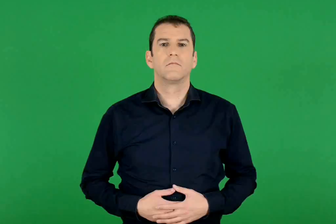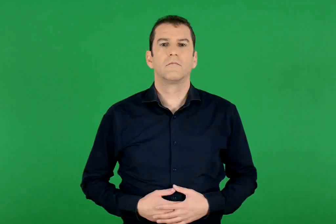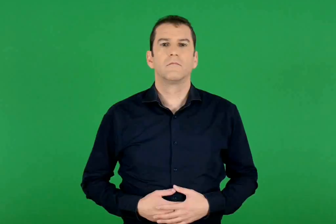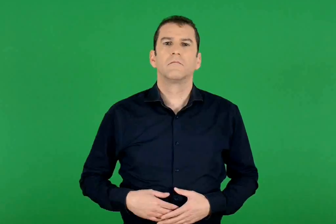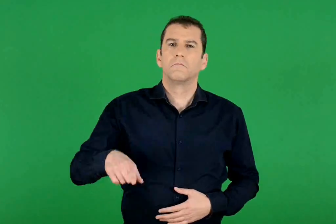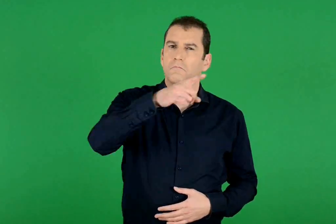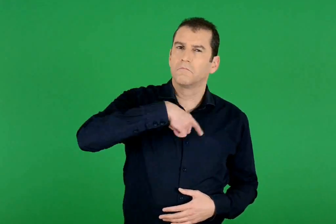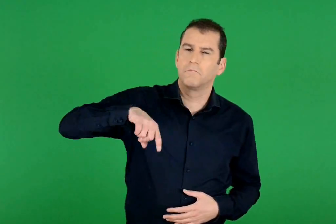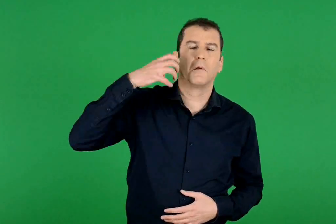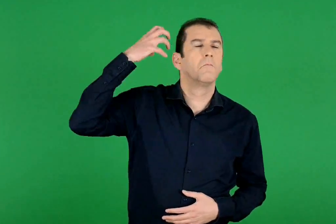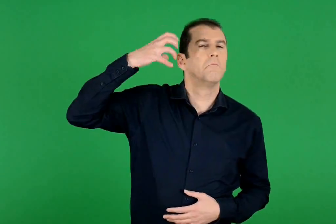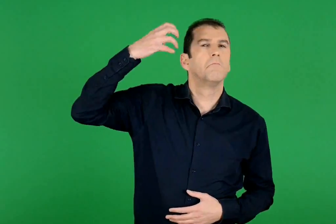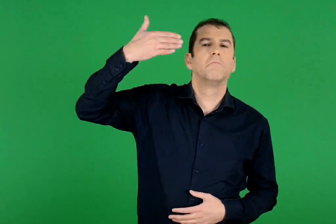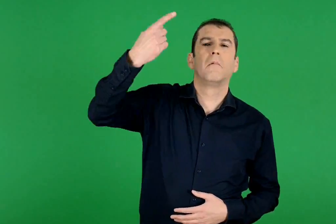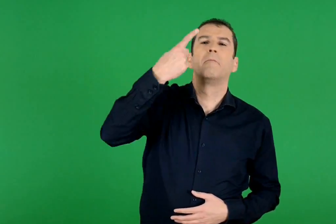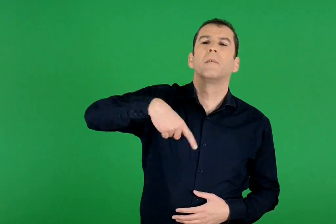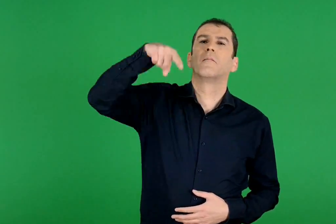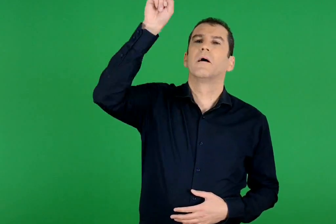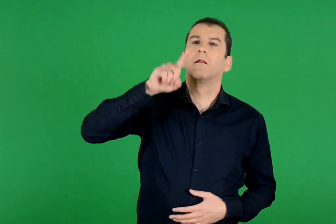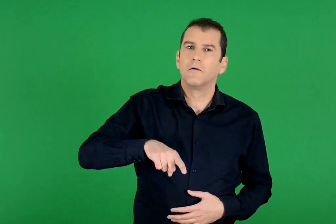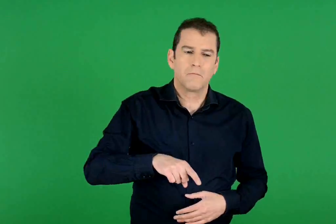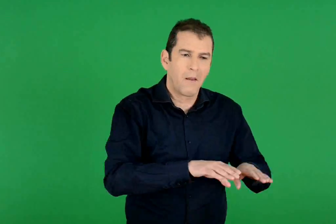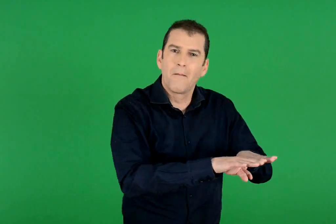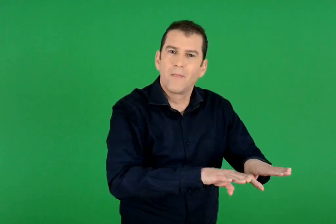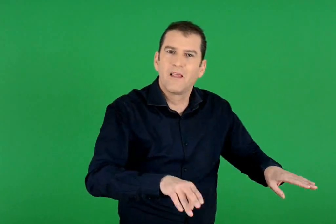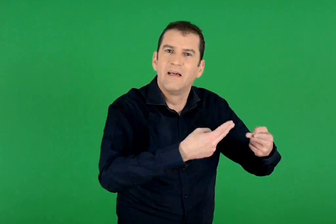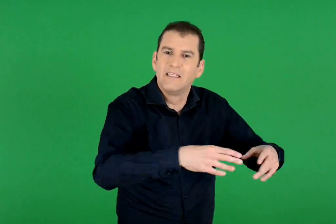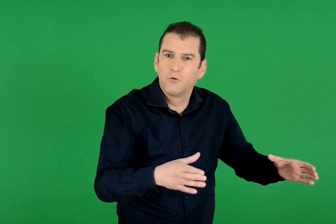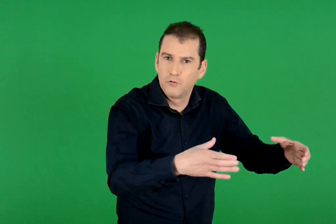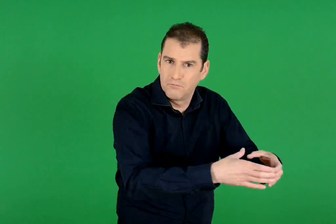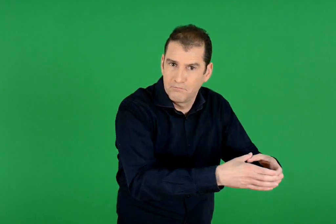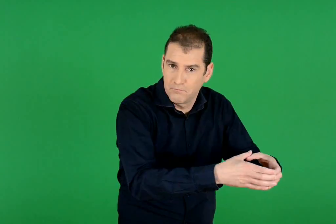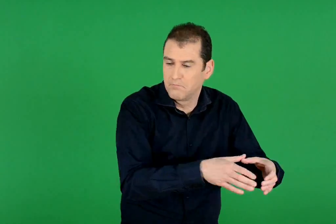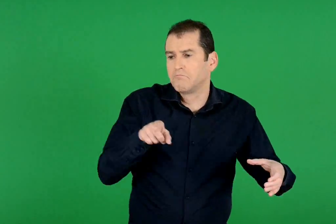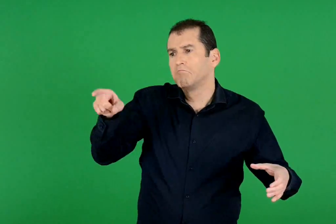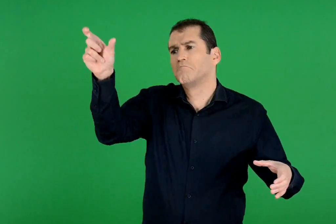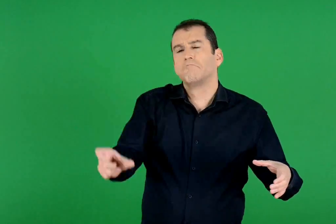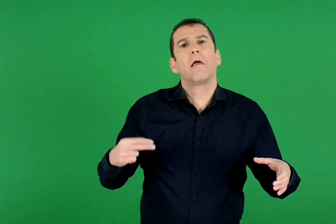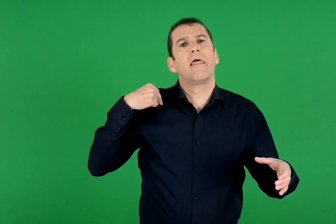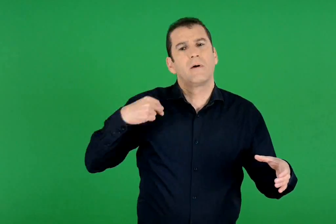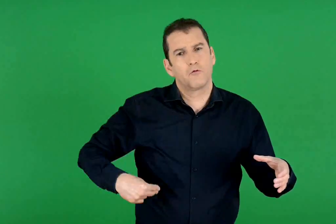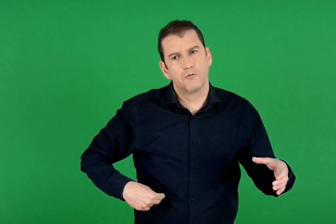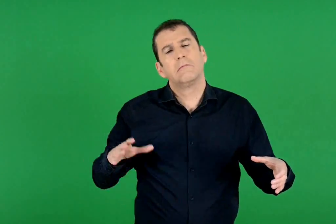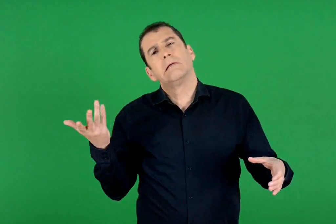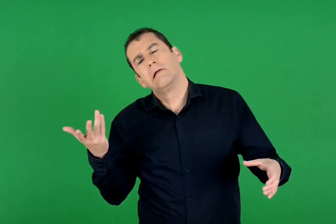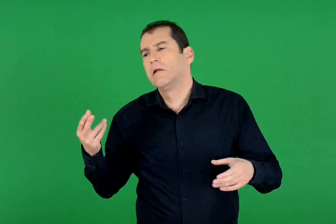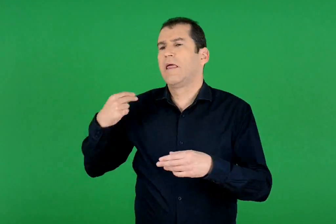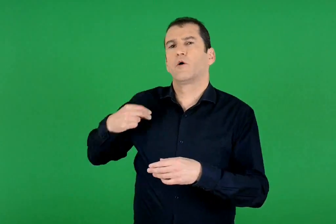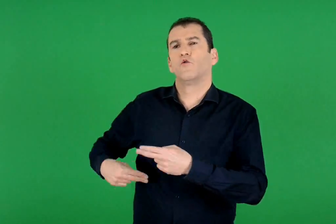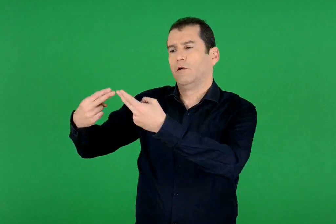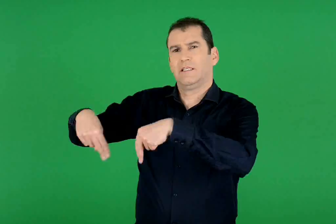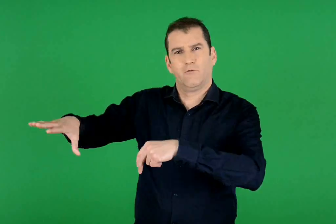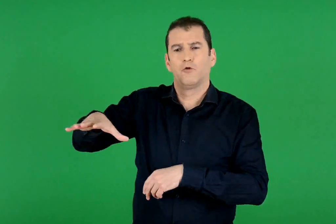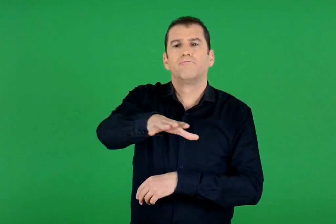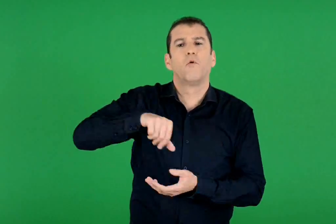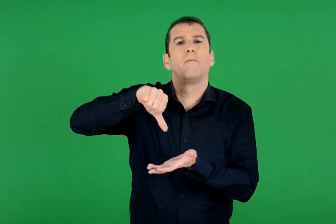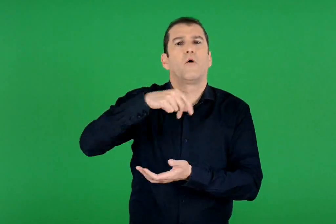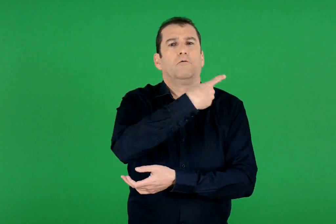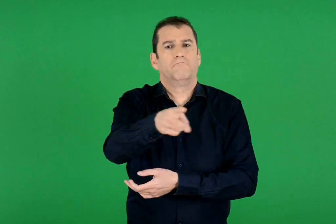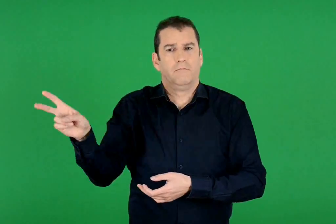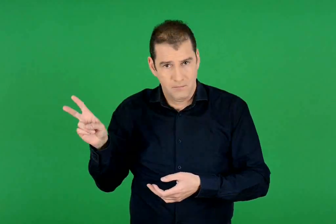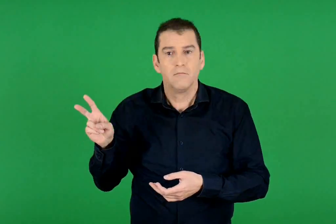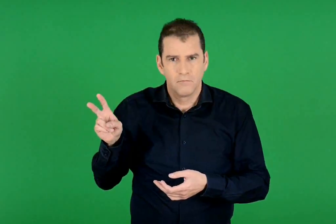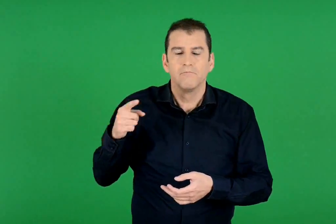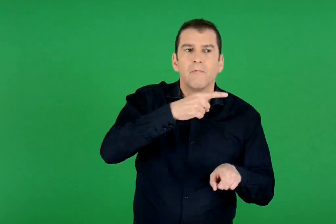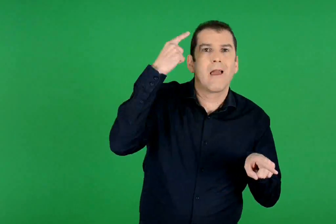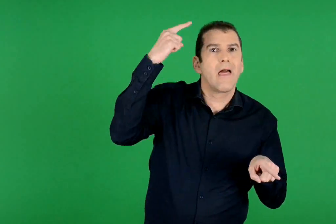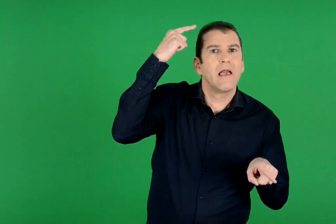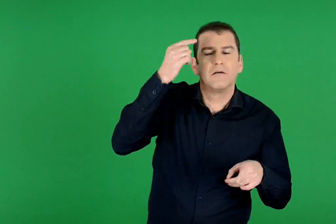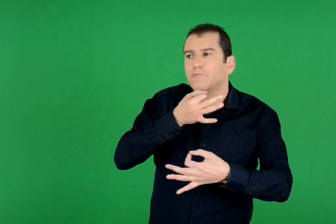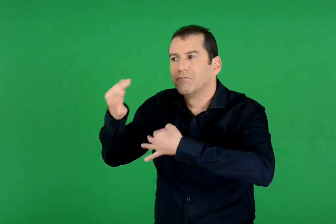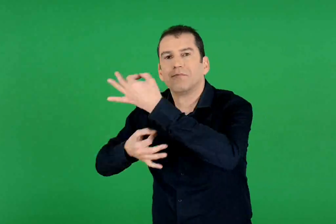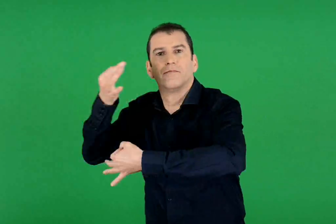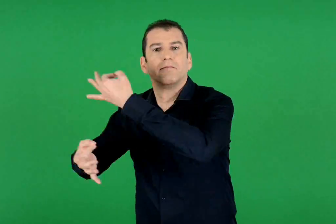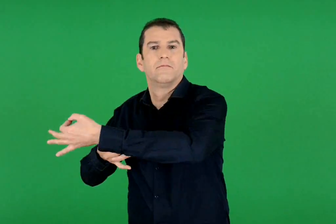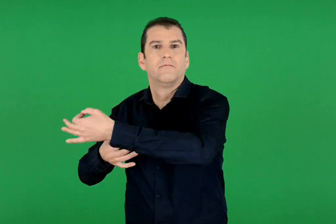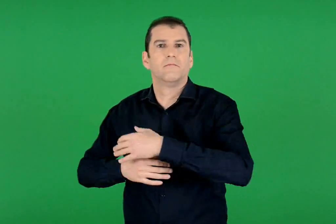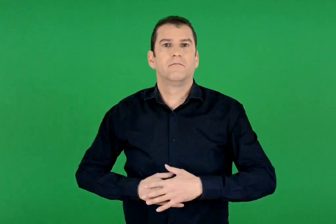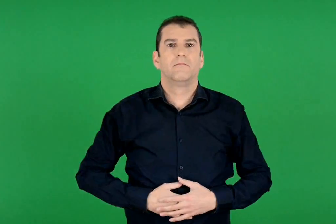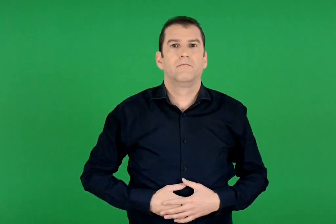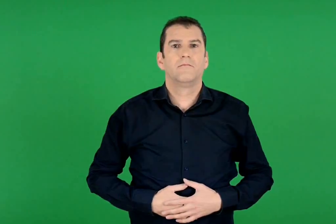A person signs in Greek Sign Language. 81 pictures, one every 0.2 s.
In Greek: φανταζόμαστε μια μέρα που παιδικά συμβούλια θα λένε τις ιδέες τους μπροστά στον δήμαρχο ή στο δημοτικό συμβούλιο της πόλης τους
